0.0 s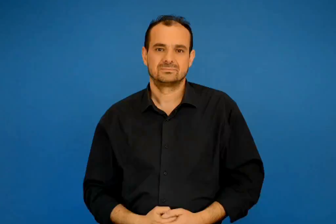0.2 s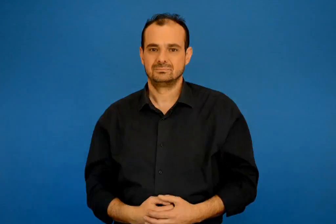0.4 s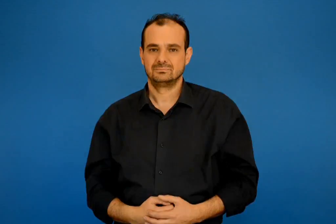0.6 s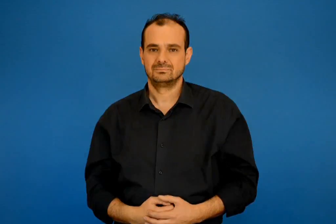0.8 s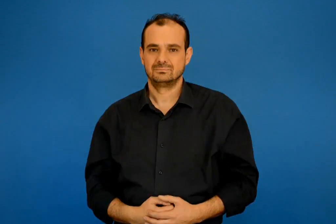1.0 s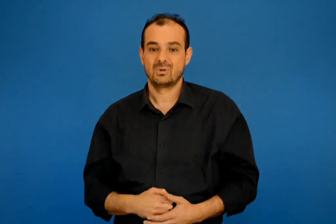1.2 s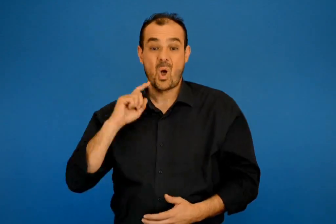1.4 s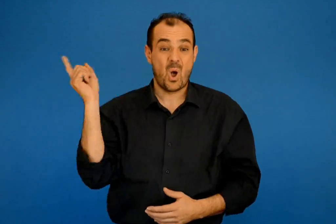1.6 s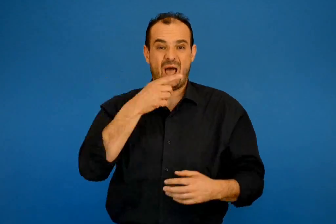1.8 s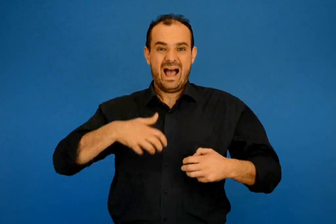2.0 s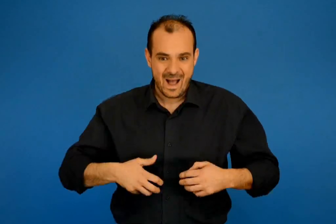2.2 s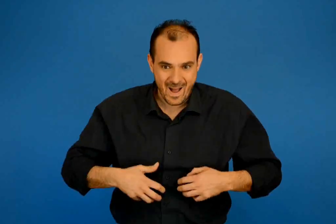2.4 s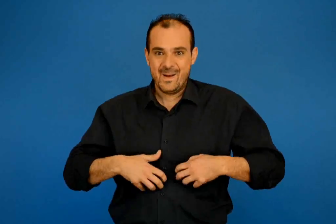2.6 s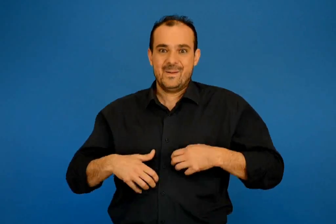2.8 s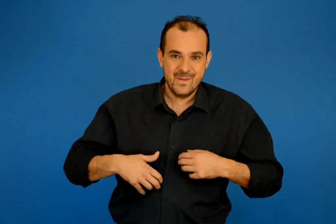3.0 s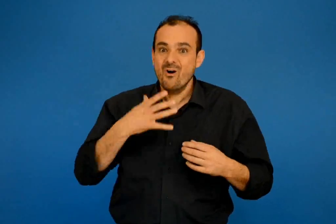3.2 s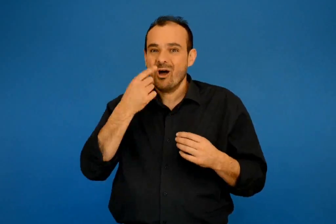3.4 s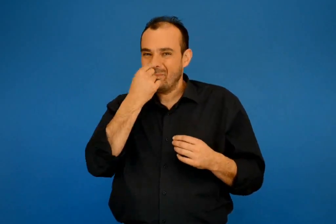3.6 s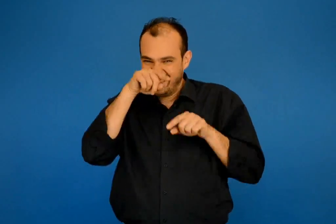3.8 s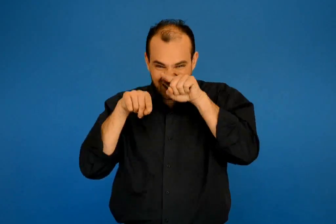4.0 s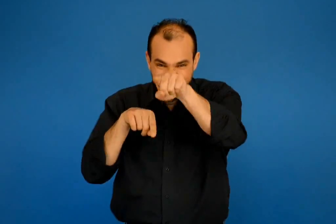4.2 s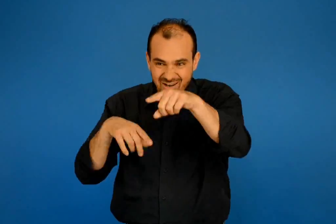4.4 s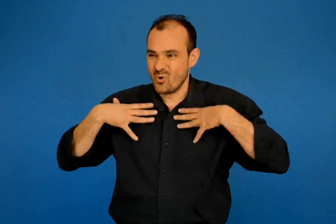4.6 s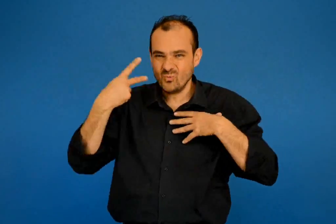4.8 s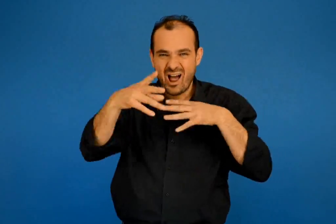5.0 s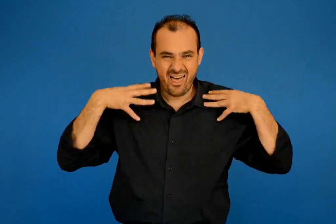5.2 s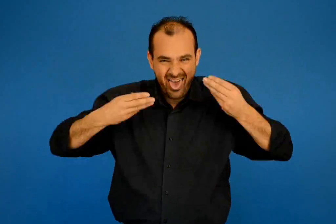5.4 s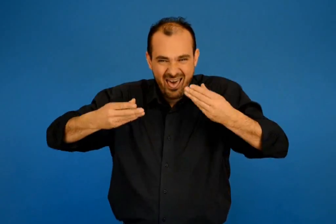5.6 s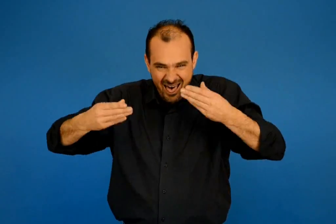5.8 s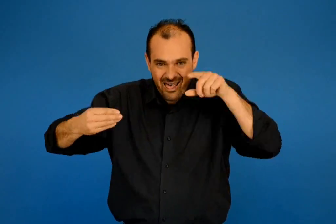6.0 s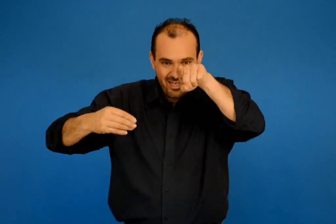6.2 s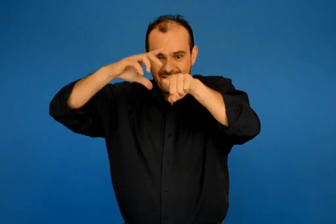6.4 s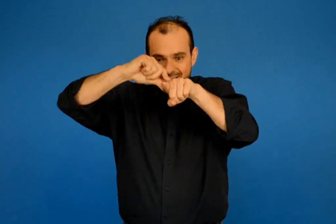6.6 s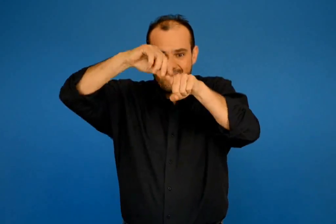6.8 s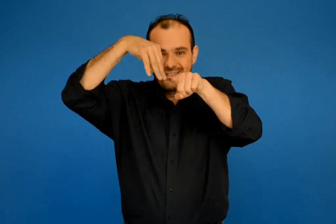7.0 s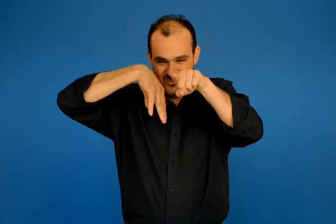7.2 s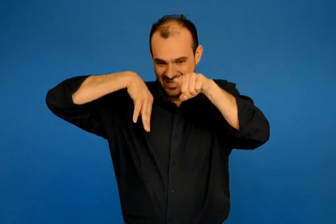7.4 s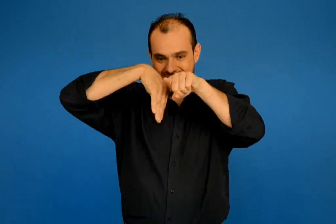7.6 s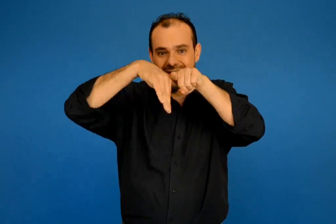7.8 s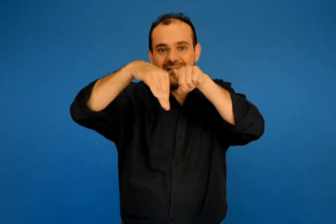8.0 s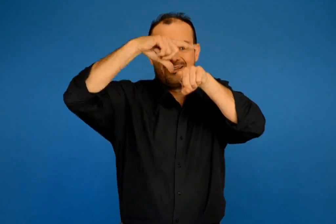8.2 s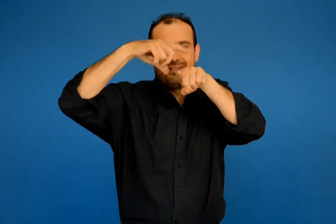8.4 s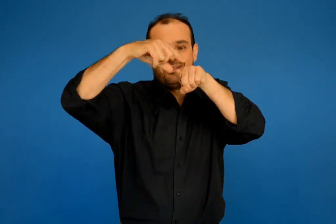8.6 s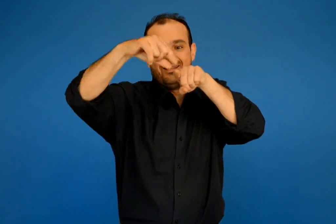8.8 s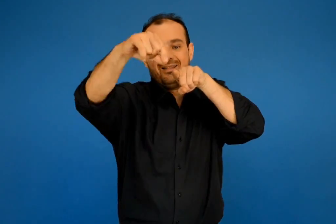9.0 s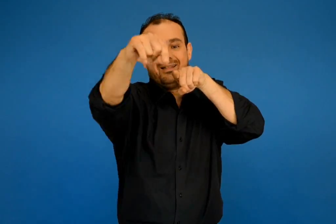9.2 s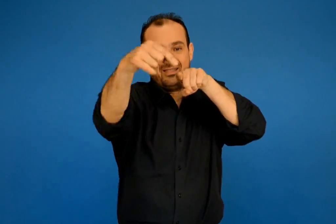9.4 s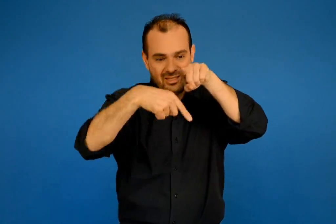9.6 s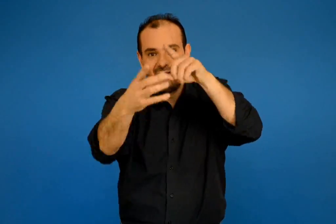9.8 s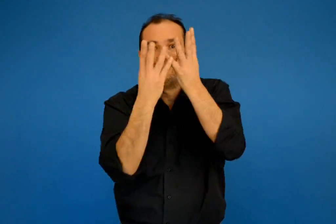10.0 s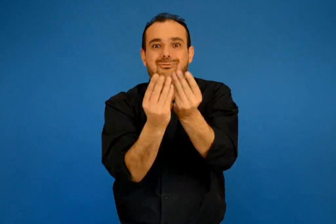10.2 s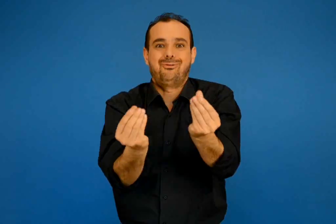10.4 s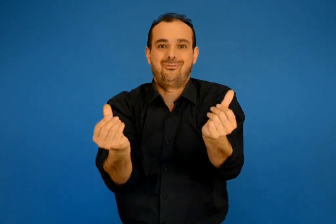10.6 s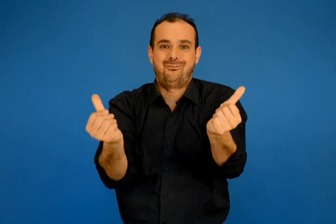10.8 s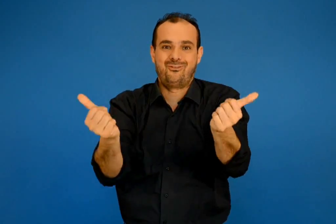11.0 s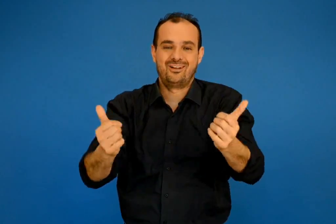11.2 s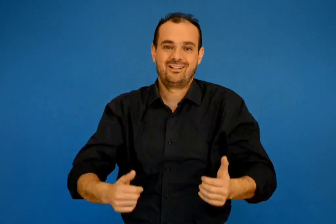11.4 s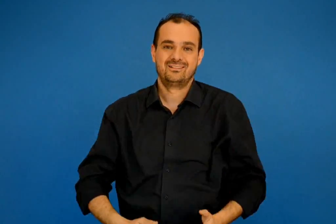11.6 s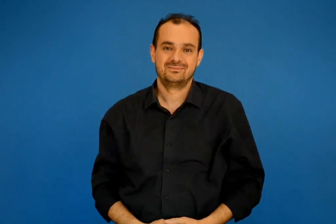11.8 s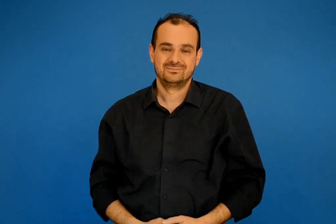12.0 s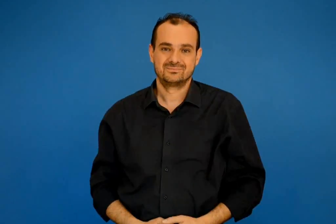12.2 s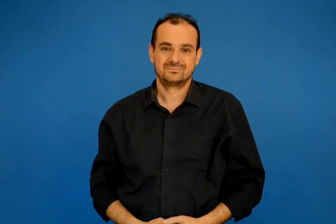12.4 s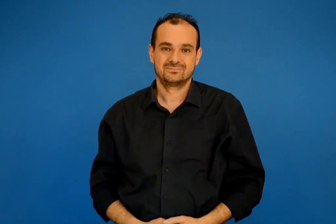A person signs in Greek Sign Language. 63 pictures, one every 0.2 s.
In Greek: βάλανε τα γέλια και της απαντήσανε πως θα κρεμούσαν τα βρεγμένα ρούχα τους στη μύτη μου να τα στεγνώσουν
